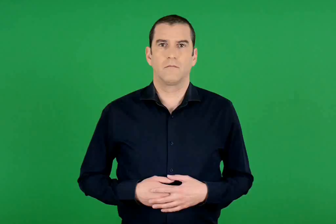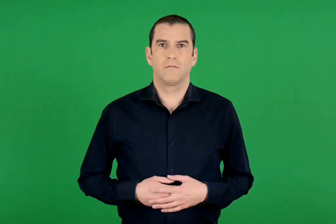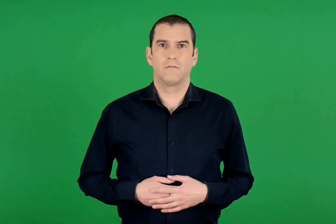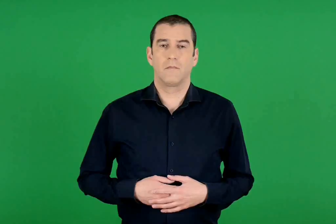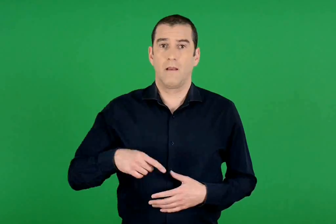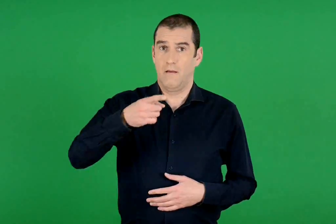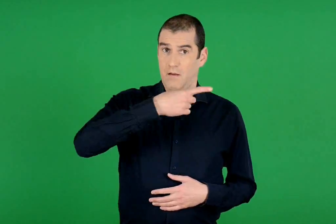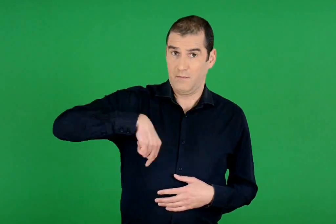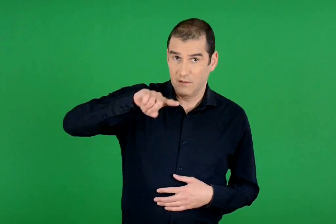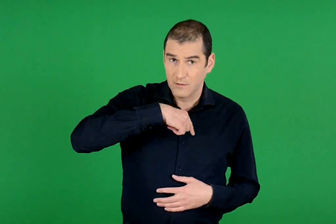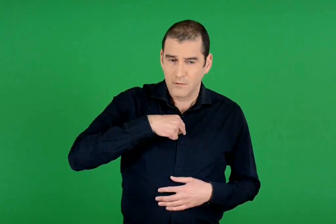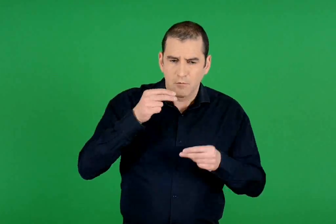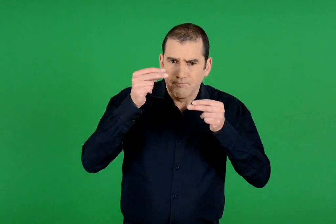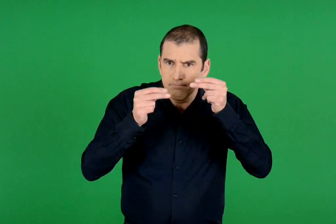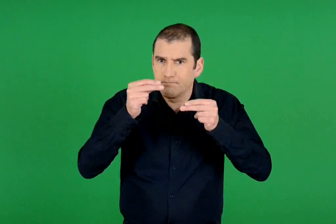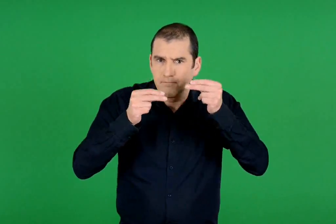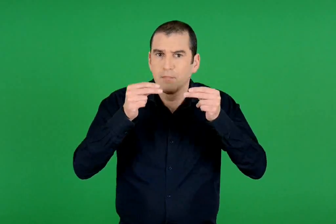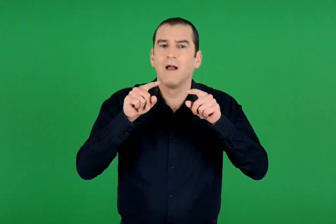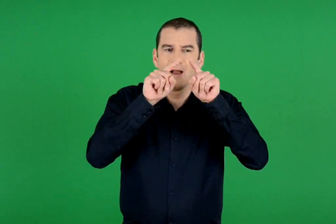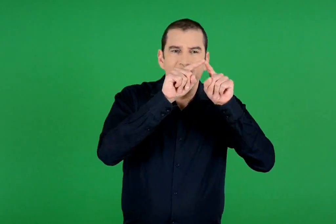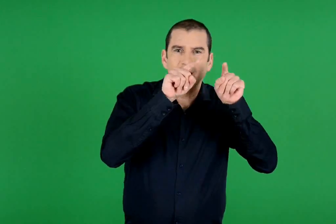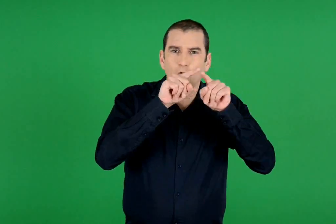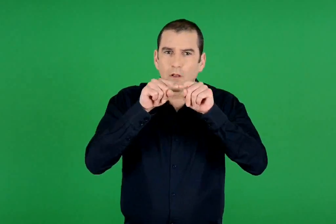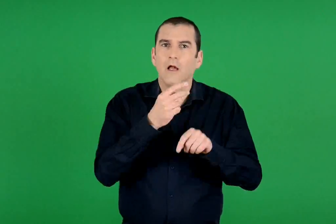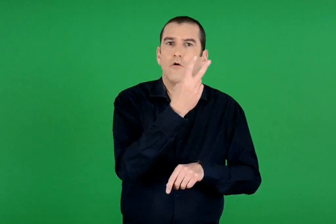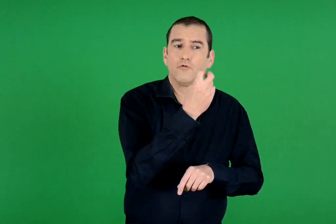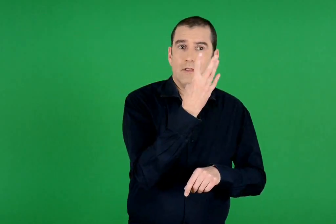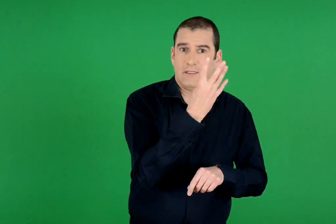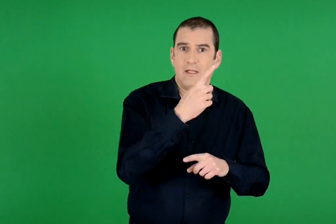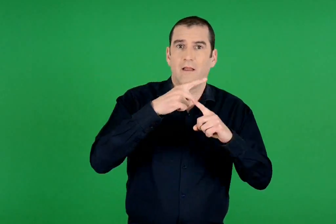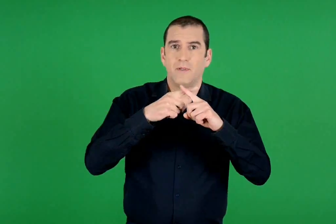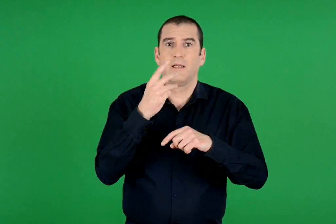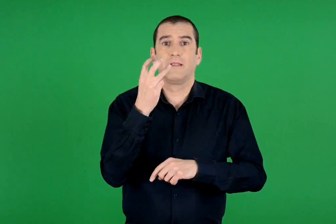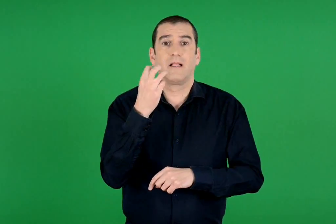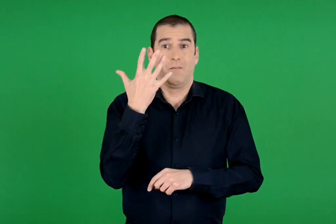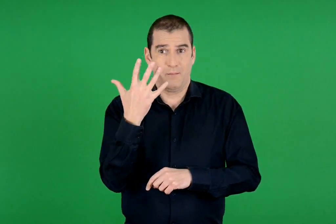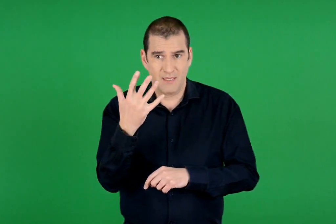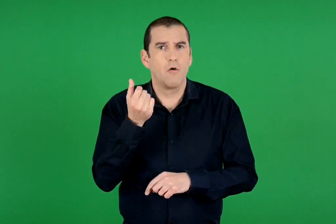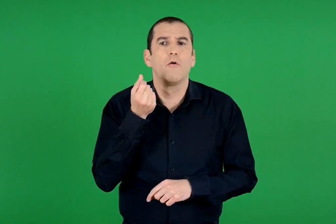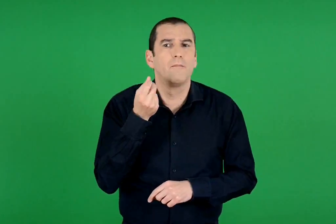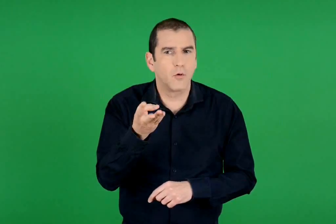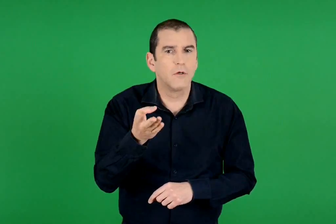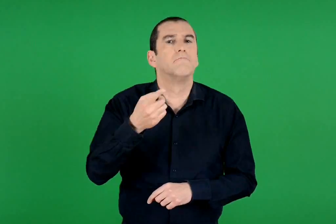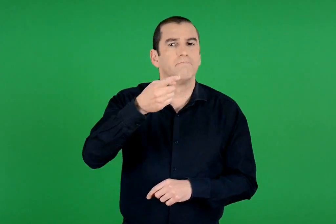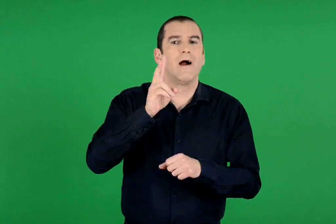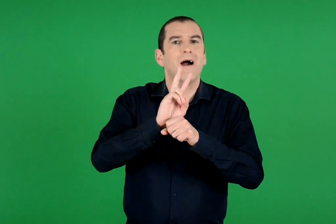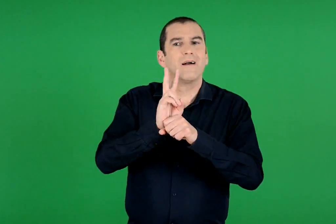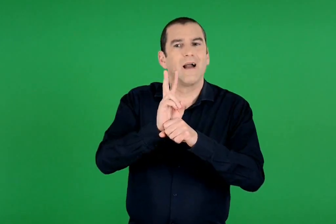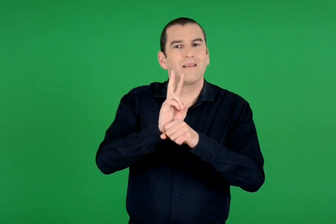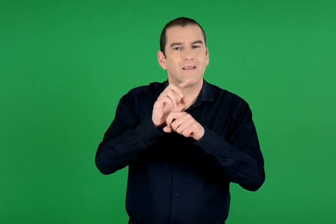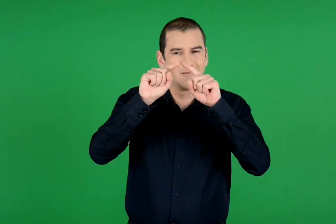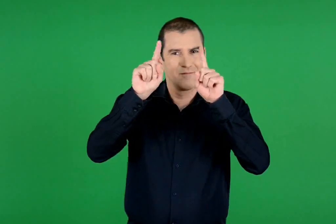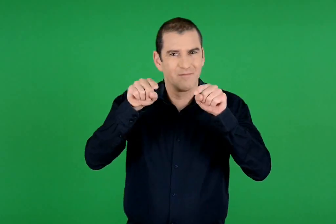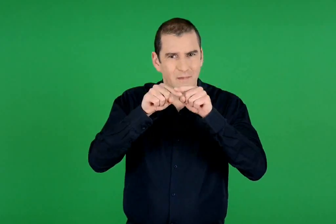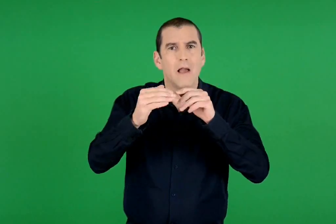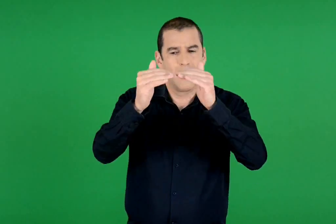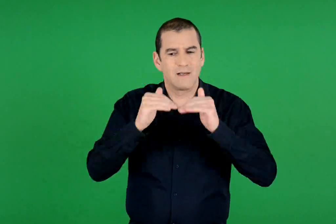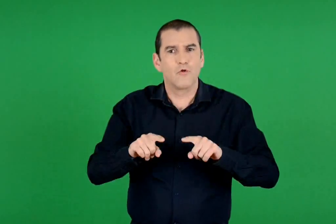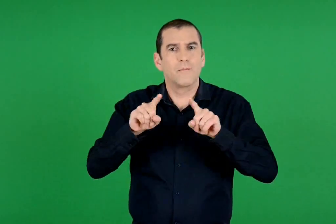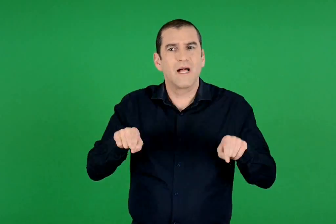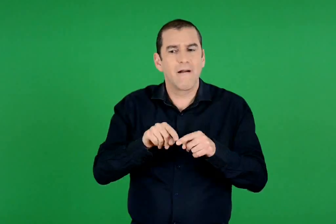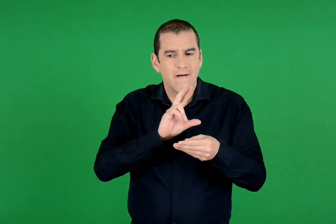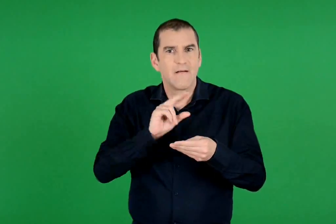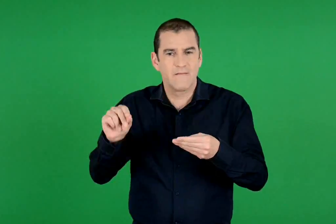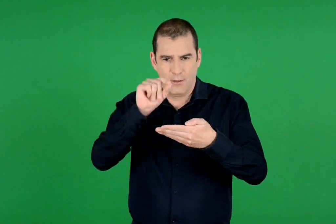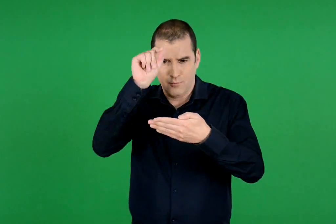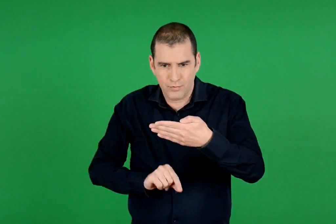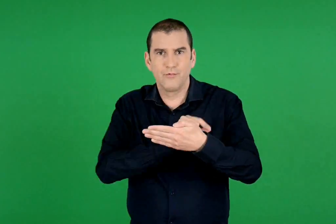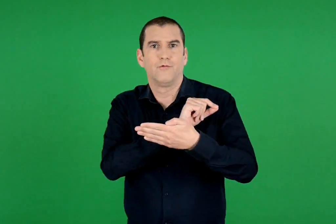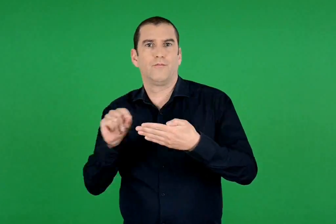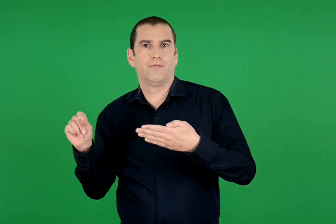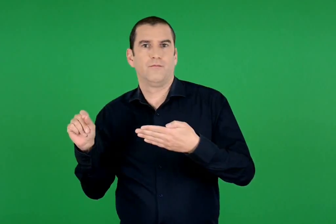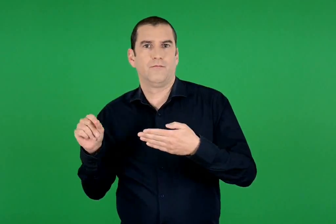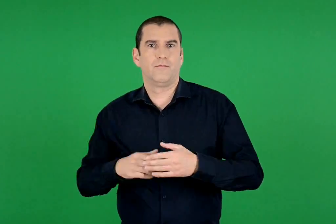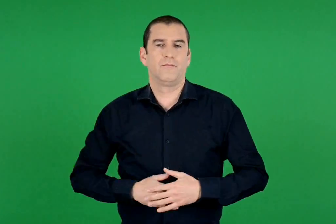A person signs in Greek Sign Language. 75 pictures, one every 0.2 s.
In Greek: για να υπολογίσουμε πόσα είναι τα 24 x 35 τετραγωνάκια , μπορούμε να χαράξουμε στο τετραγωνισμένο χαρτί τον παρακάτω πίνακα
